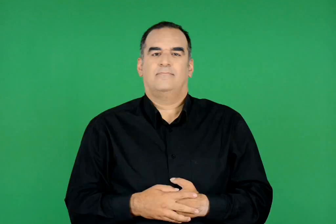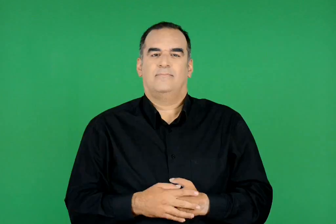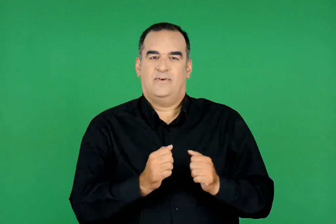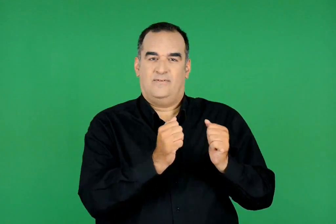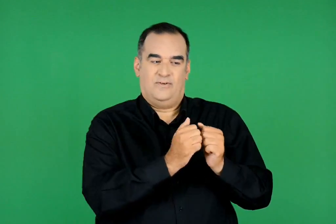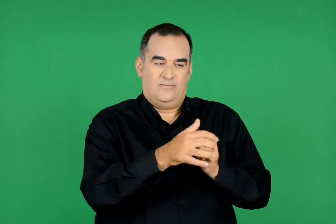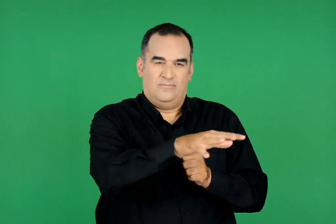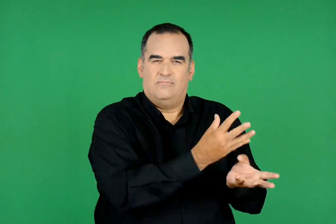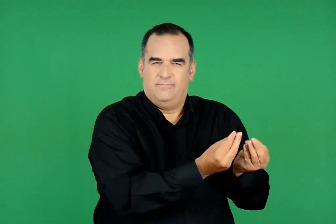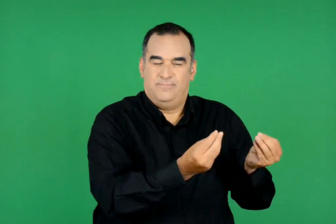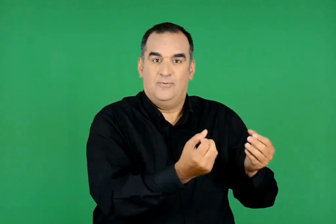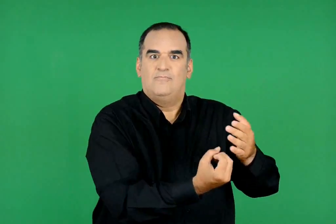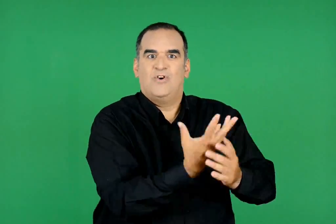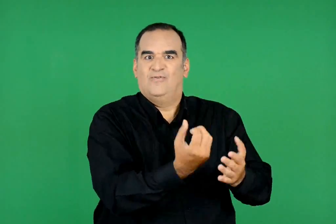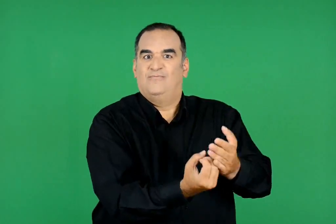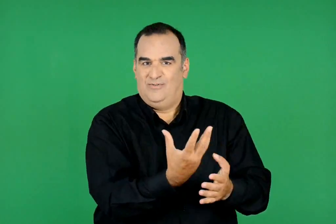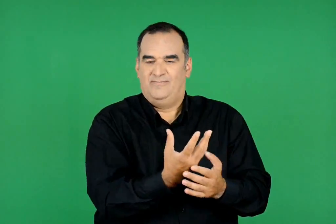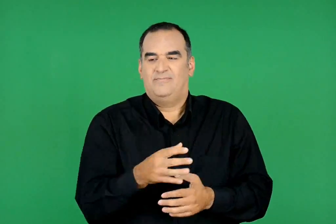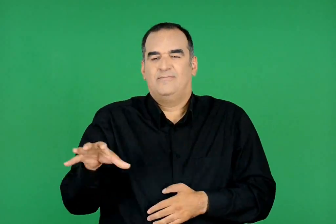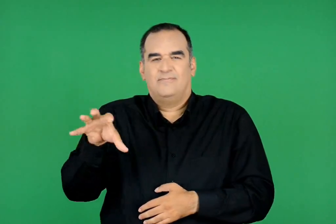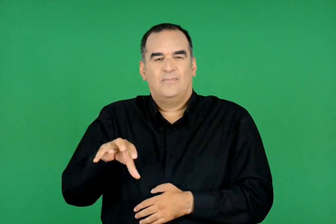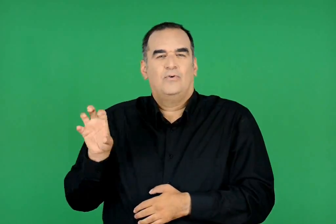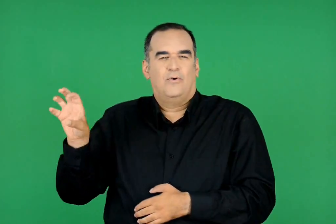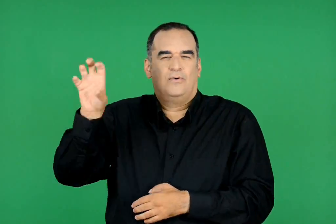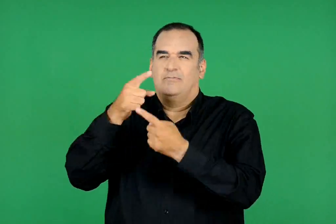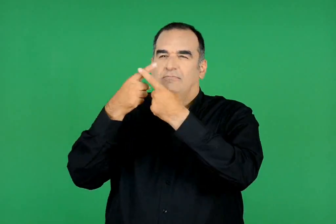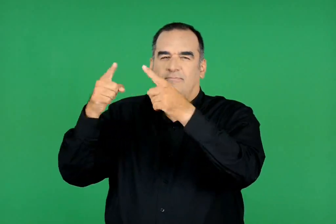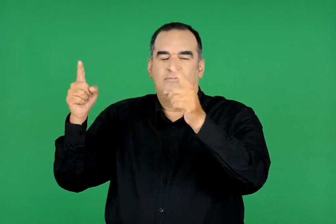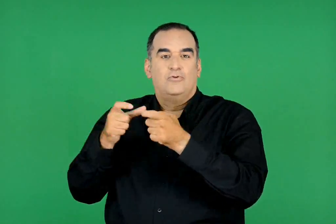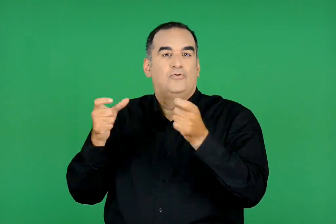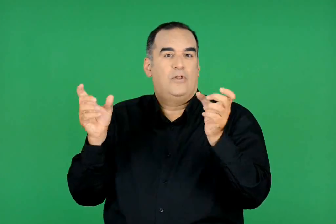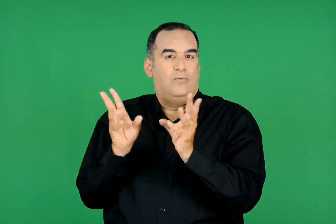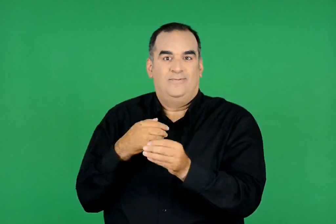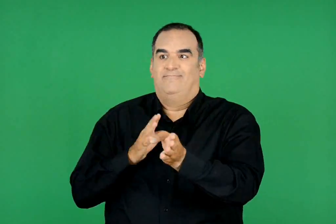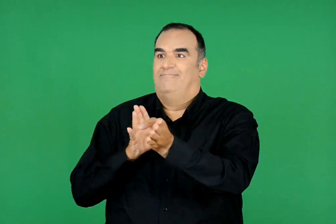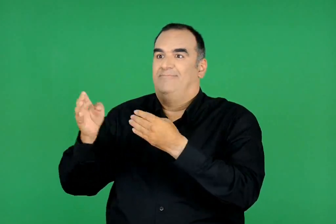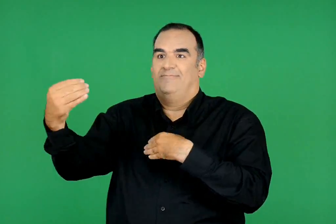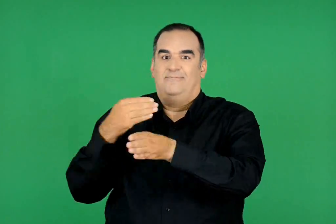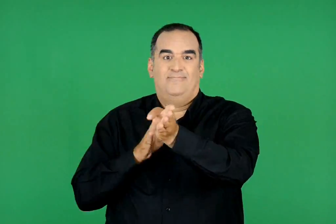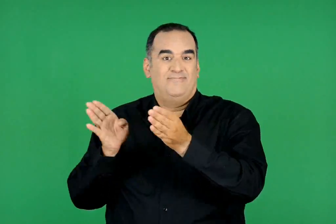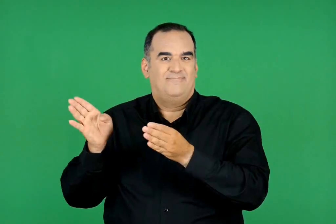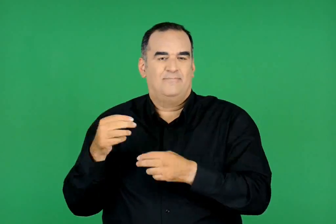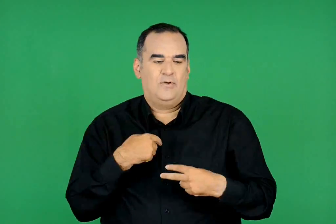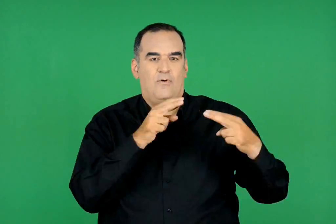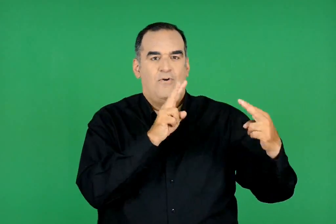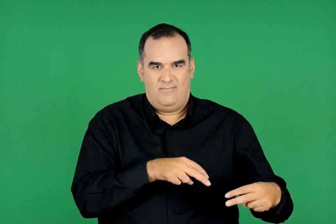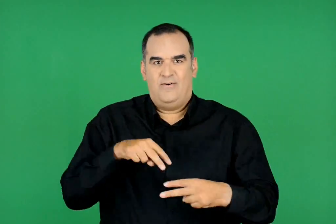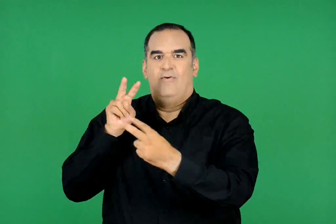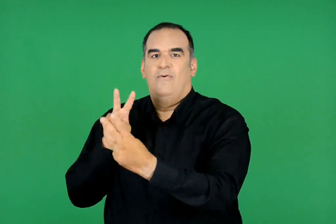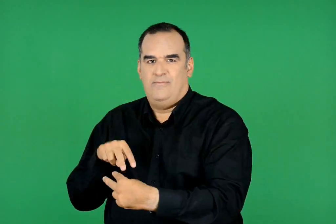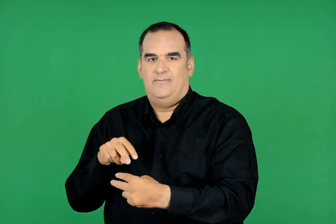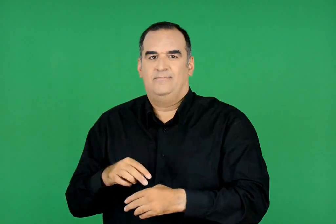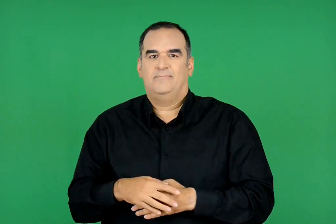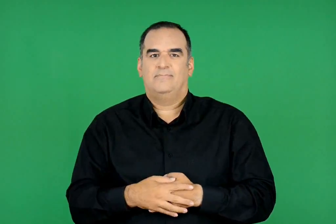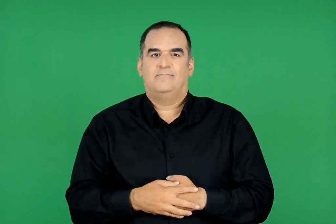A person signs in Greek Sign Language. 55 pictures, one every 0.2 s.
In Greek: γνωριμία με νέους φίλους και με σχολεία από άλλες χώρες του κόσμου
